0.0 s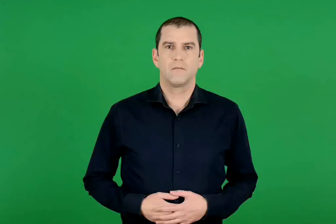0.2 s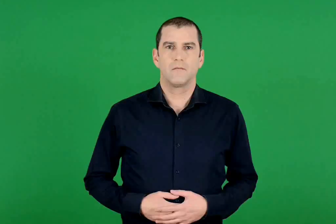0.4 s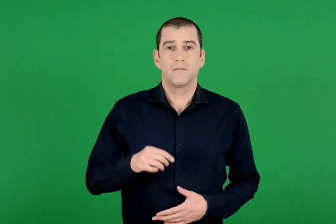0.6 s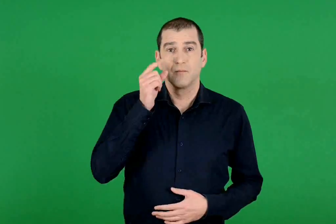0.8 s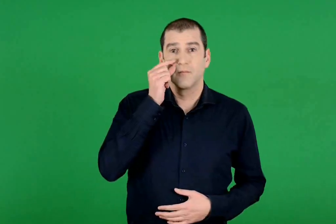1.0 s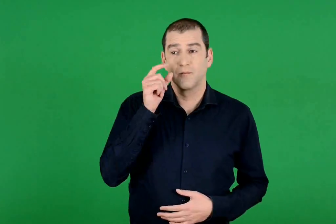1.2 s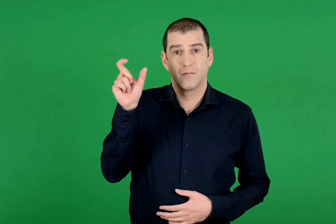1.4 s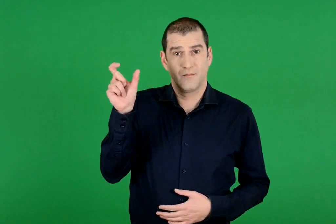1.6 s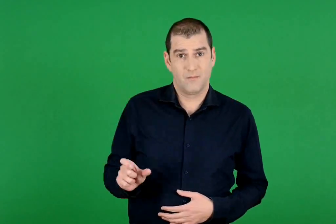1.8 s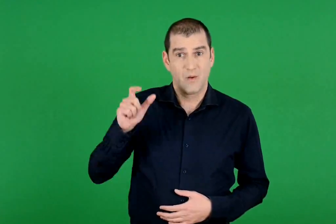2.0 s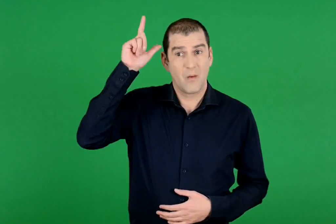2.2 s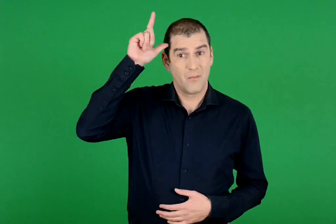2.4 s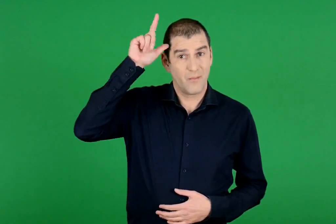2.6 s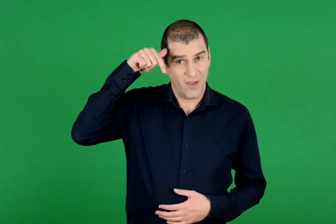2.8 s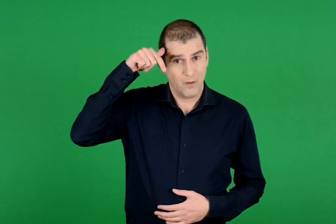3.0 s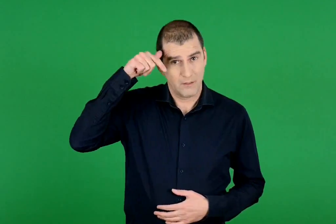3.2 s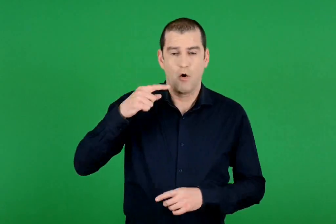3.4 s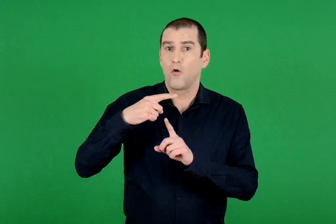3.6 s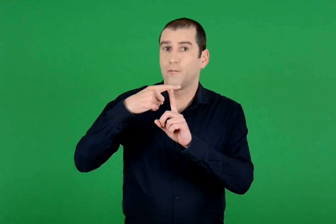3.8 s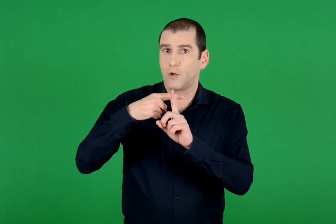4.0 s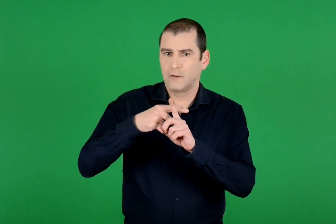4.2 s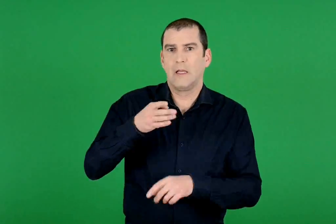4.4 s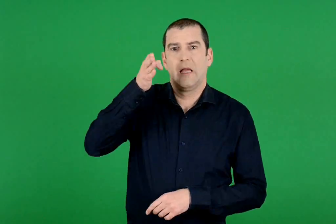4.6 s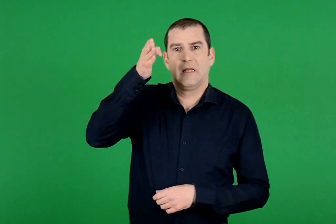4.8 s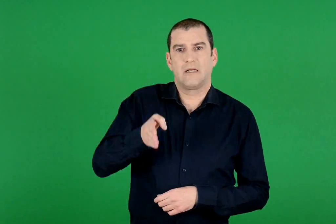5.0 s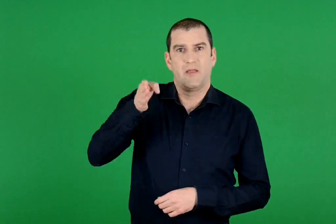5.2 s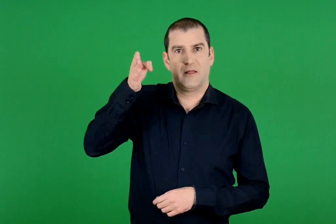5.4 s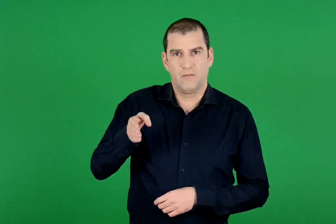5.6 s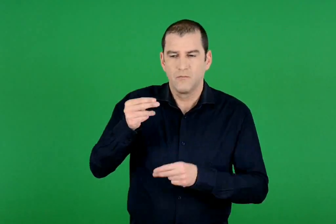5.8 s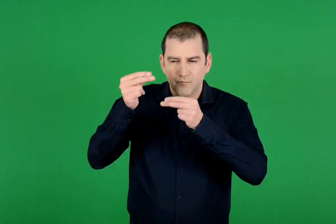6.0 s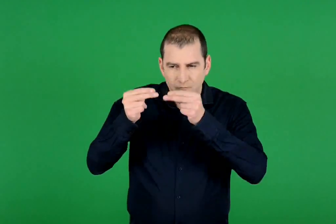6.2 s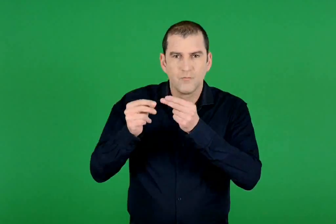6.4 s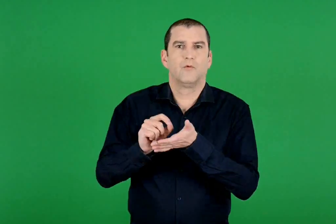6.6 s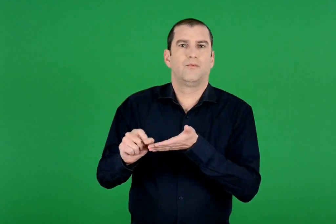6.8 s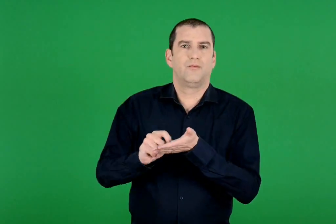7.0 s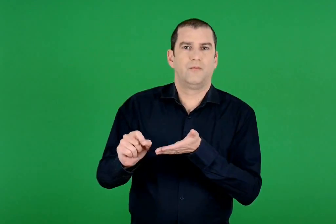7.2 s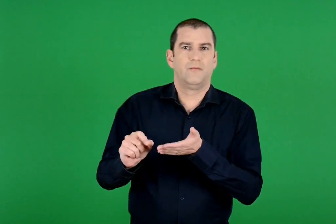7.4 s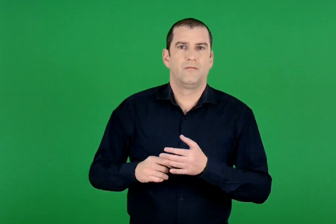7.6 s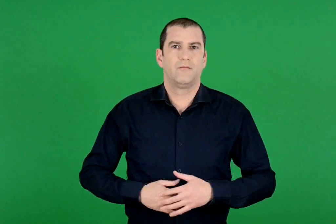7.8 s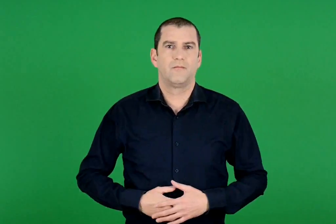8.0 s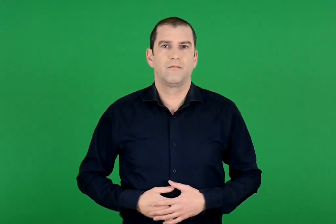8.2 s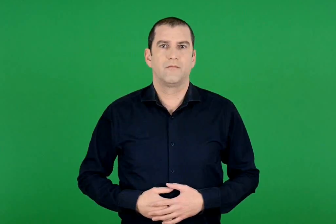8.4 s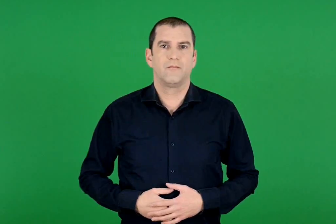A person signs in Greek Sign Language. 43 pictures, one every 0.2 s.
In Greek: ο πυθαγόρας γράφει την πρόσθεση κάθετα και υπολογίζει
